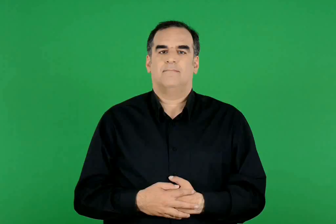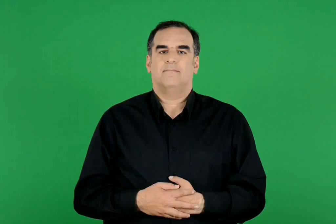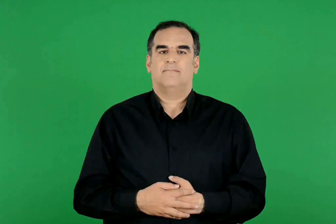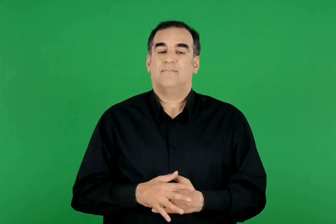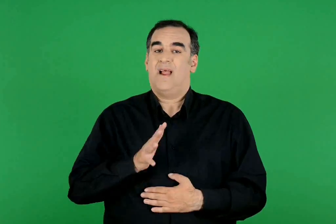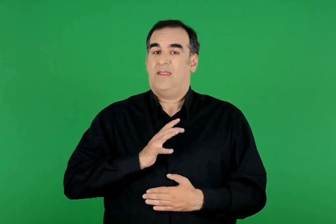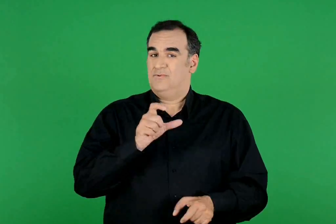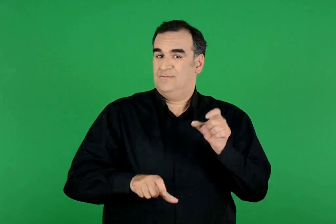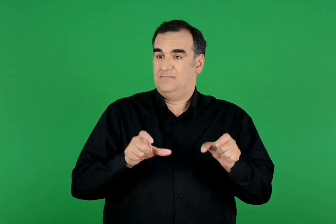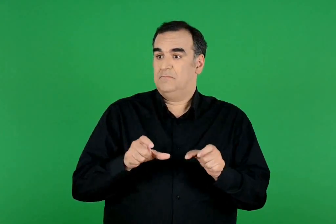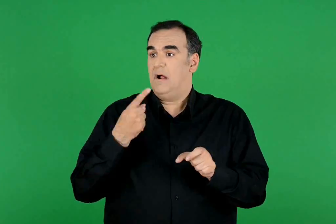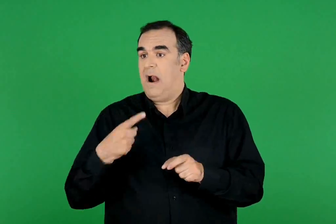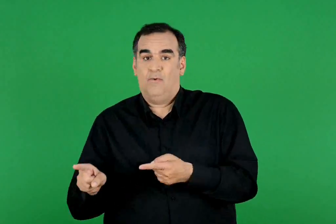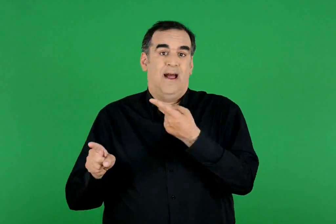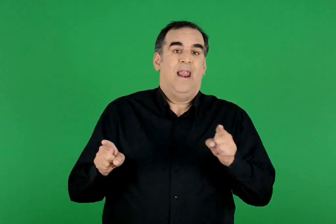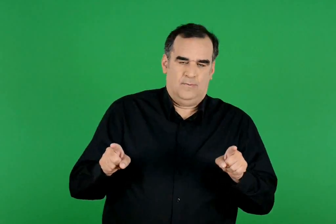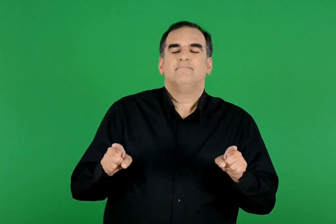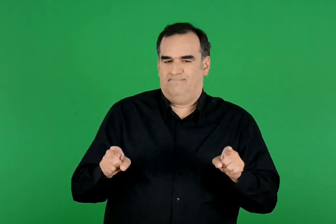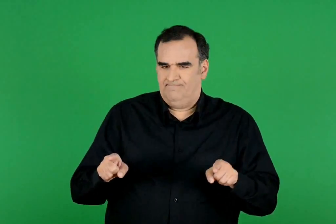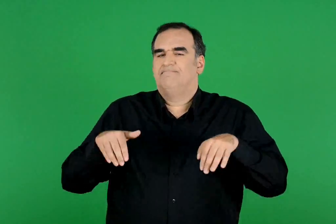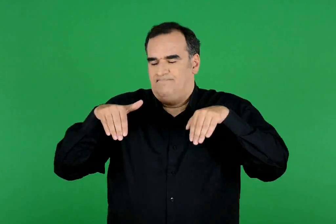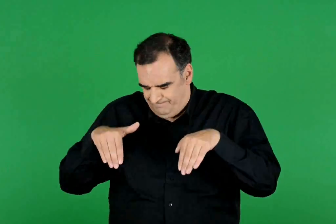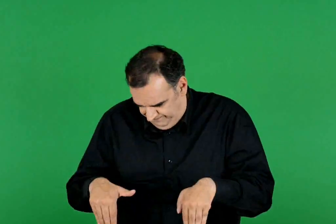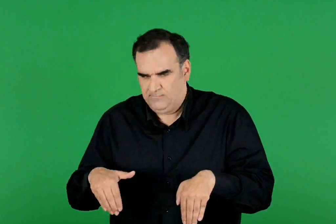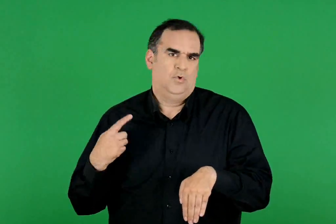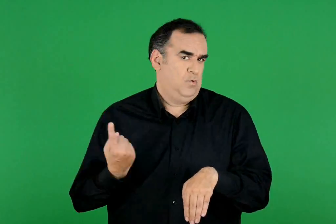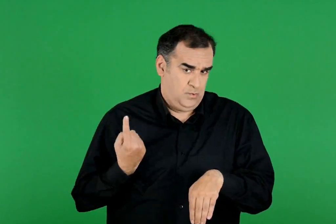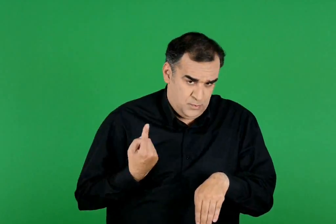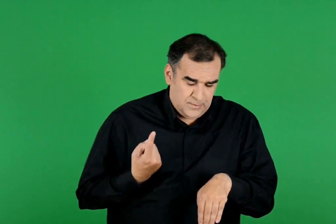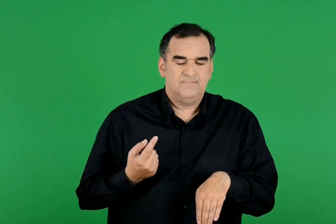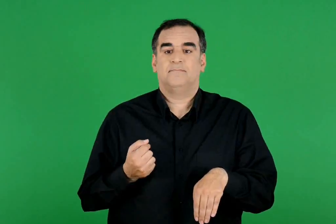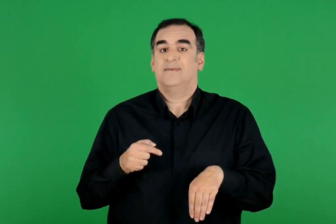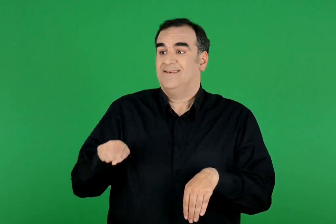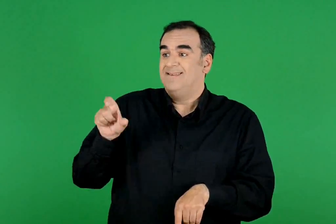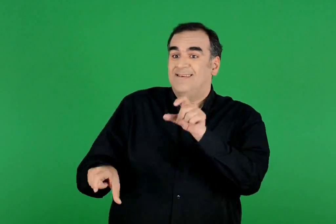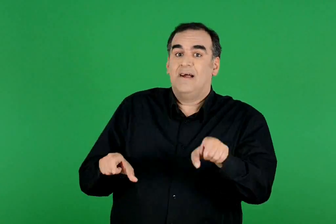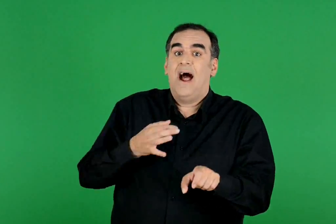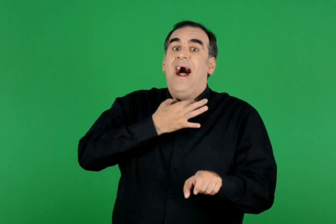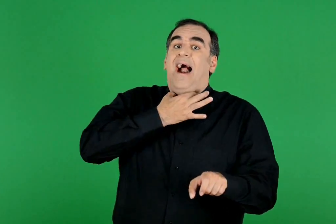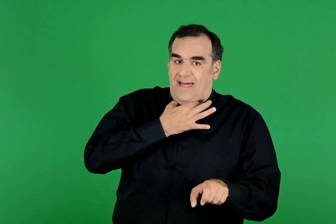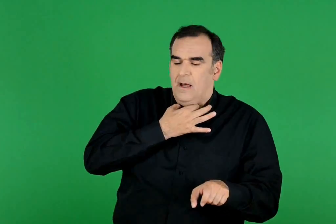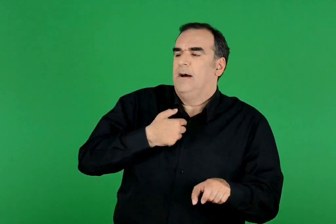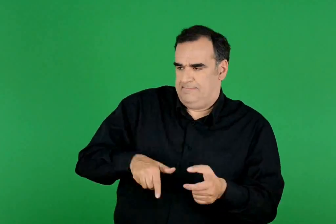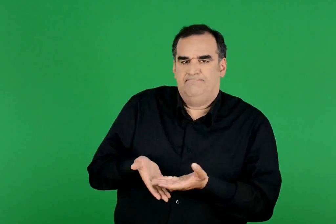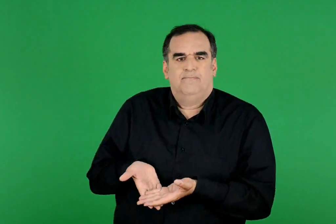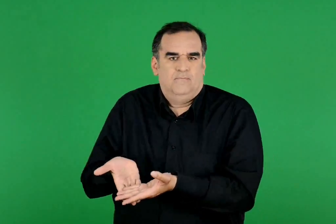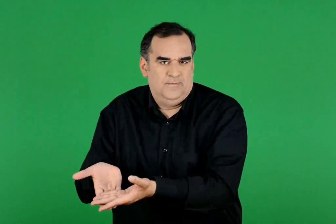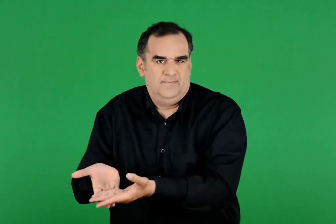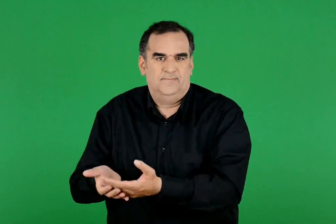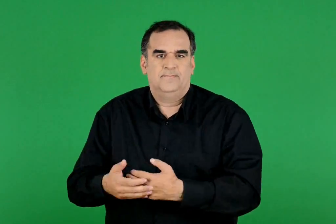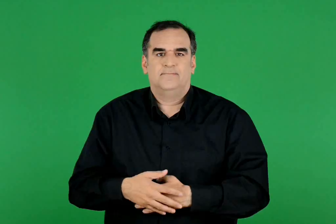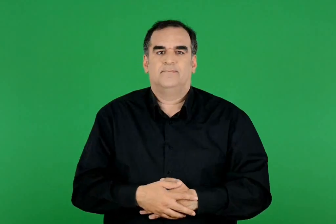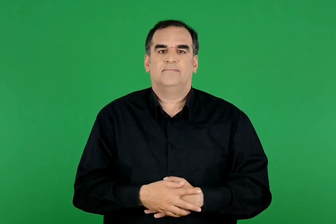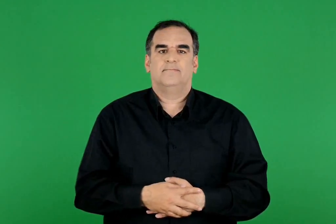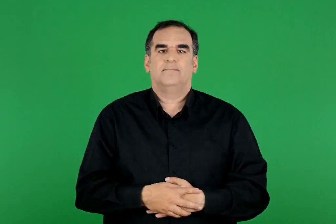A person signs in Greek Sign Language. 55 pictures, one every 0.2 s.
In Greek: συνηθίζουμε να σεβόμαστε τους ανθρώπους που διαφέρουν και να βοηθάμε όσους έχουν ανάγκη
